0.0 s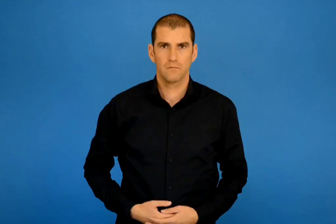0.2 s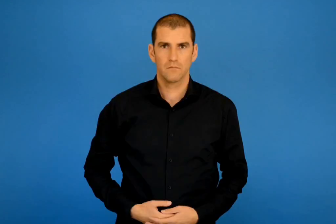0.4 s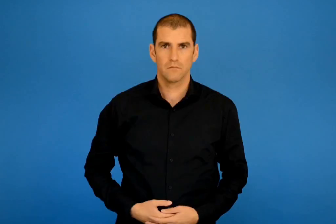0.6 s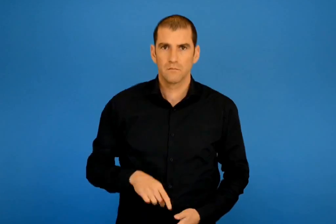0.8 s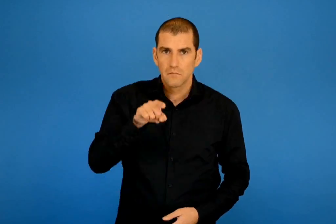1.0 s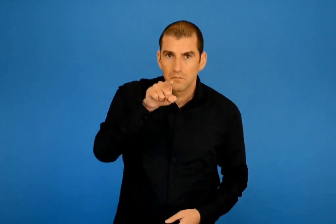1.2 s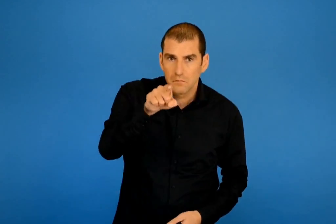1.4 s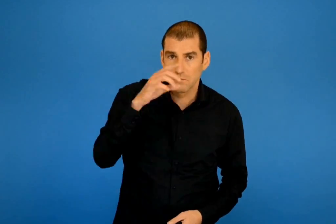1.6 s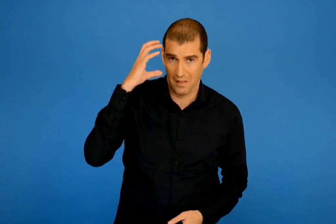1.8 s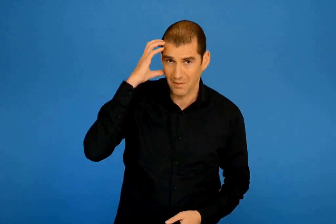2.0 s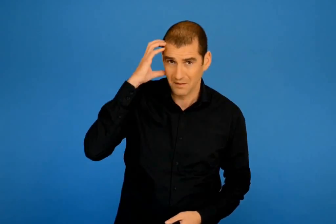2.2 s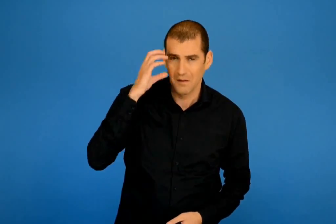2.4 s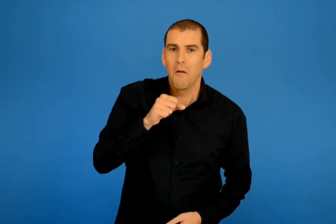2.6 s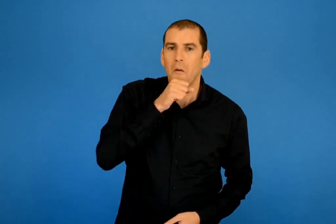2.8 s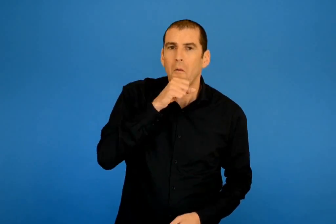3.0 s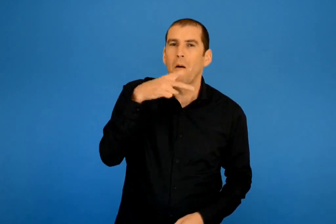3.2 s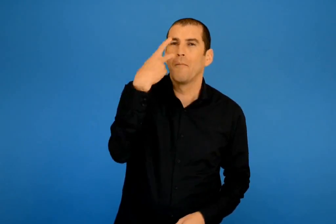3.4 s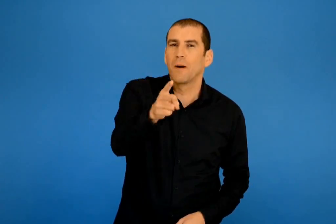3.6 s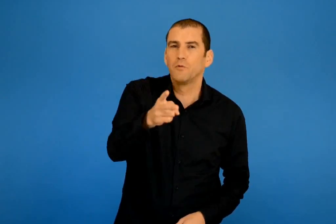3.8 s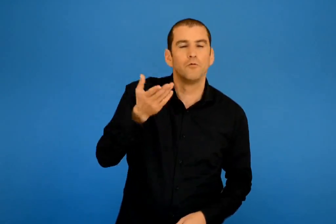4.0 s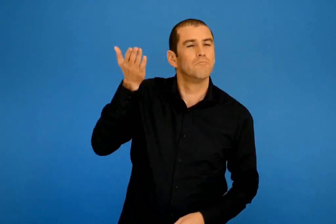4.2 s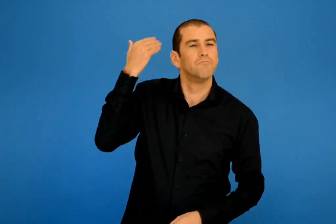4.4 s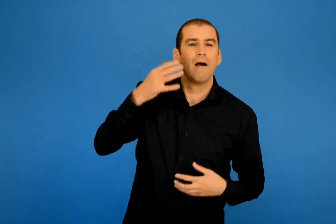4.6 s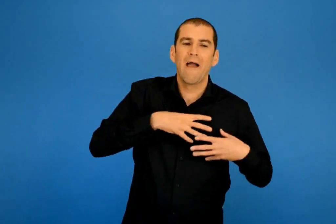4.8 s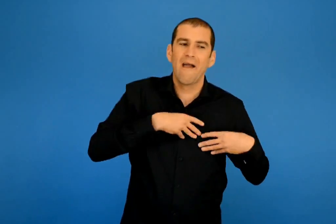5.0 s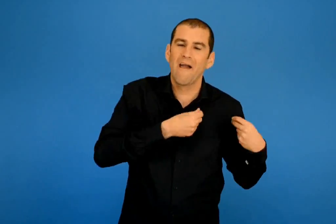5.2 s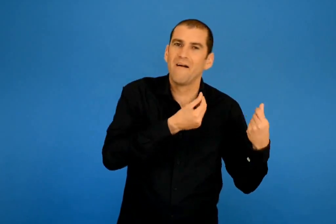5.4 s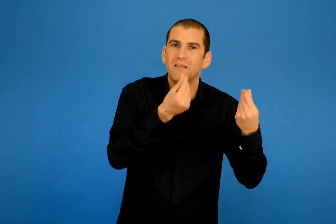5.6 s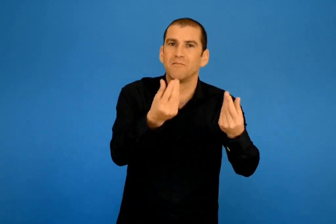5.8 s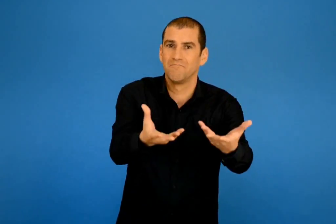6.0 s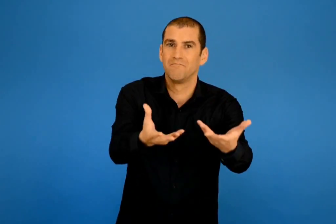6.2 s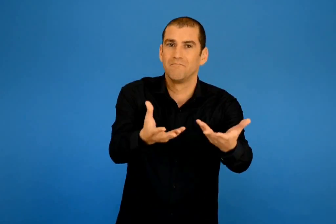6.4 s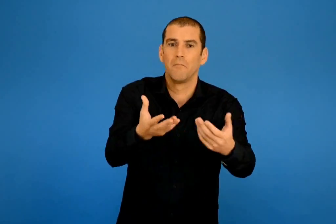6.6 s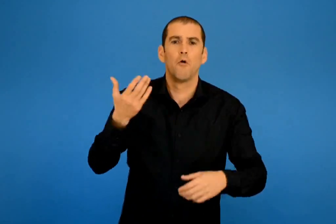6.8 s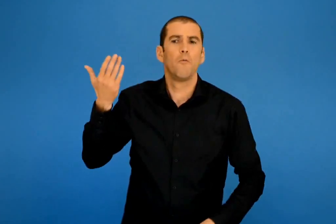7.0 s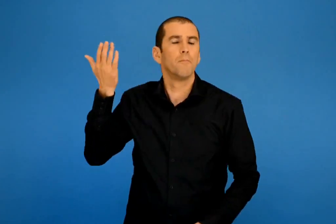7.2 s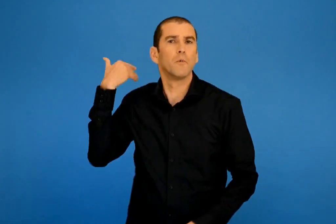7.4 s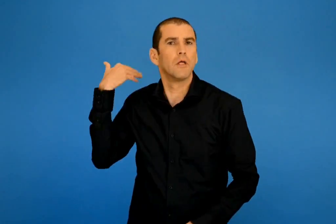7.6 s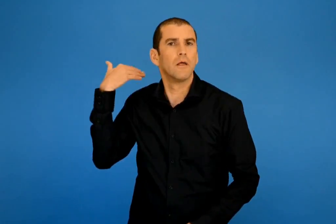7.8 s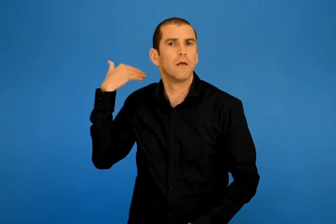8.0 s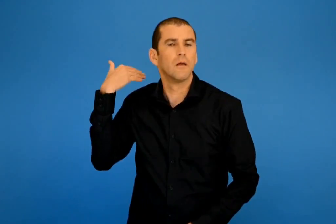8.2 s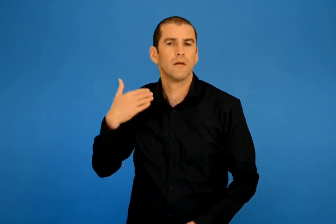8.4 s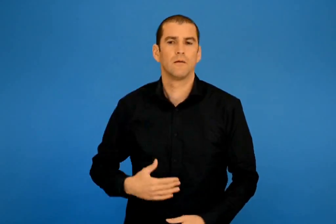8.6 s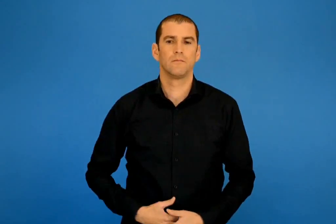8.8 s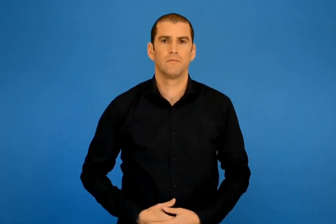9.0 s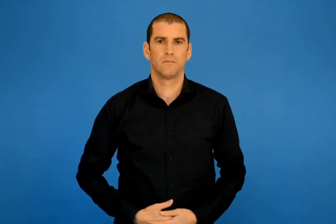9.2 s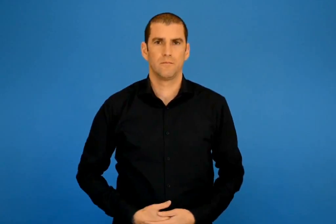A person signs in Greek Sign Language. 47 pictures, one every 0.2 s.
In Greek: θυμάσαι κάποια ευχή που σου έδωσε ο πάππους σου και ποτέ έγινε αυτό ;
